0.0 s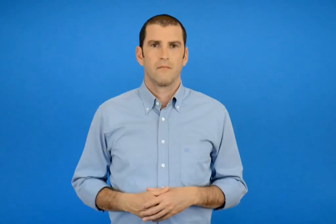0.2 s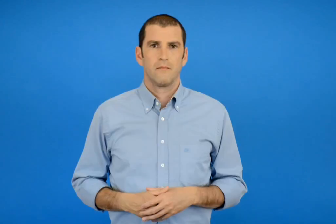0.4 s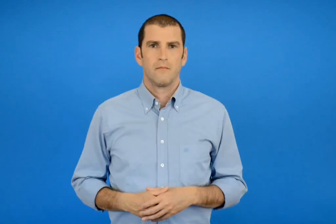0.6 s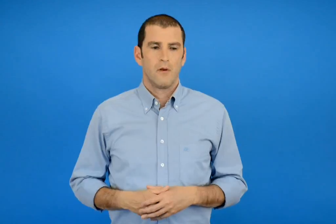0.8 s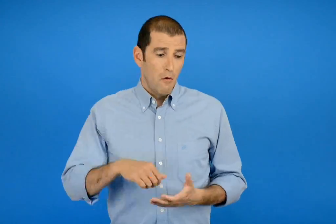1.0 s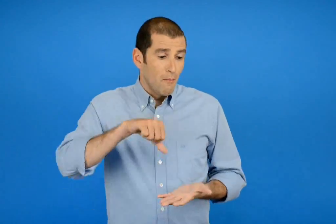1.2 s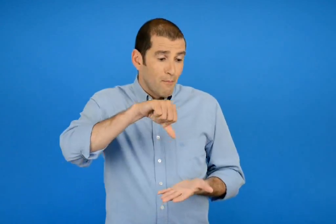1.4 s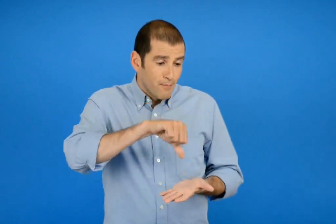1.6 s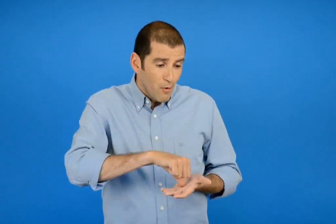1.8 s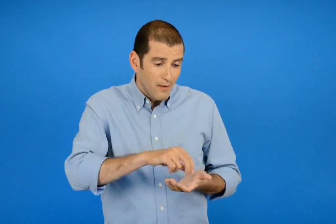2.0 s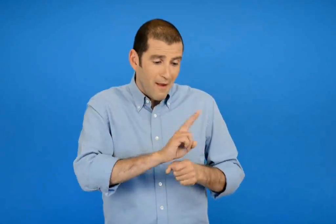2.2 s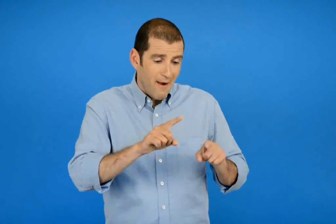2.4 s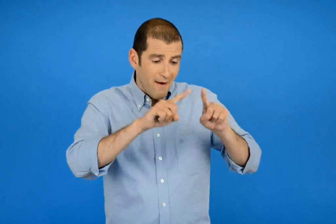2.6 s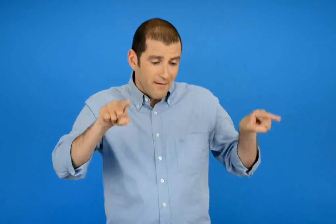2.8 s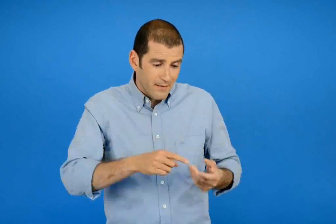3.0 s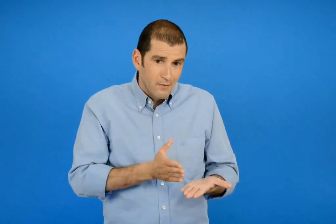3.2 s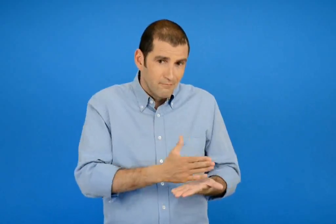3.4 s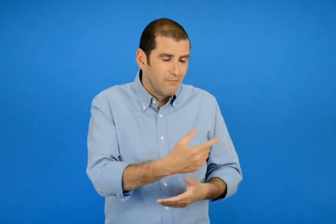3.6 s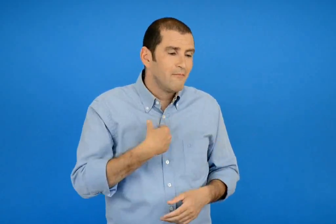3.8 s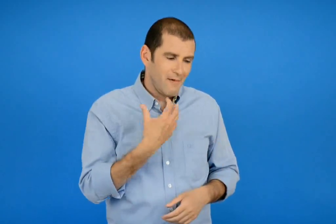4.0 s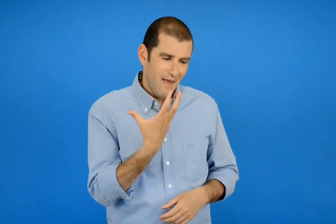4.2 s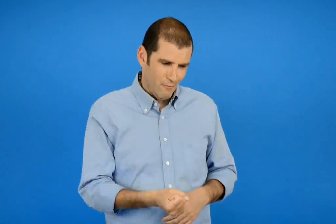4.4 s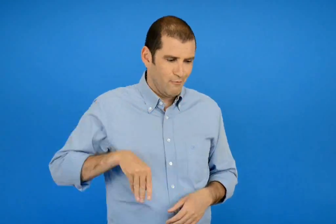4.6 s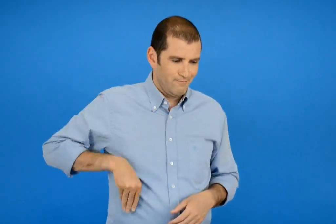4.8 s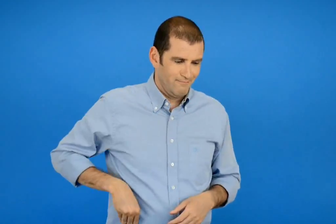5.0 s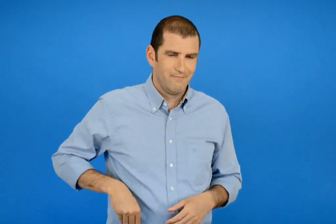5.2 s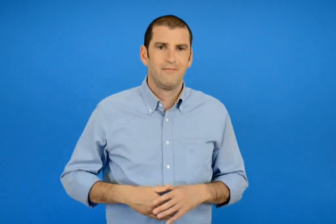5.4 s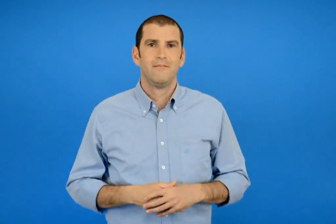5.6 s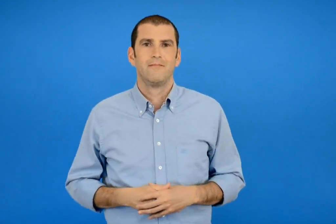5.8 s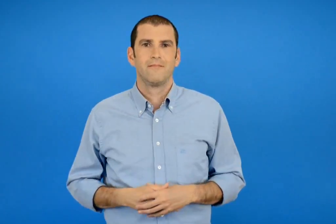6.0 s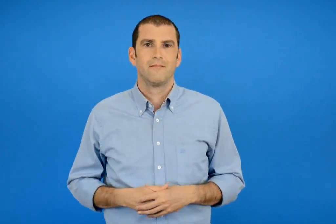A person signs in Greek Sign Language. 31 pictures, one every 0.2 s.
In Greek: έχω μαζί μου τον χάρτη της πόλης
